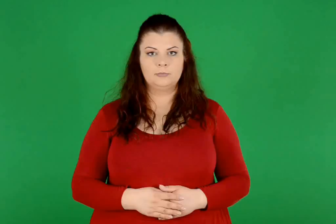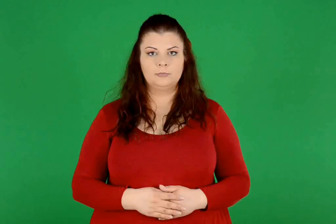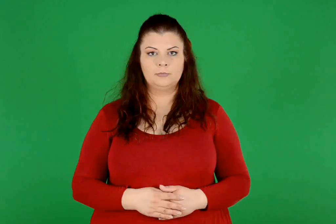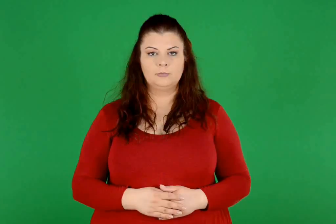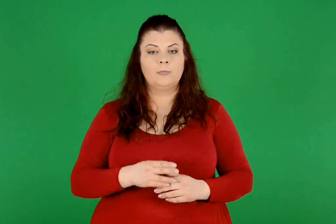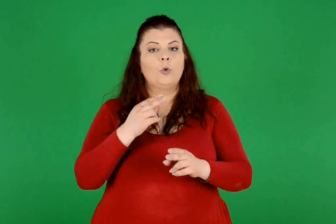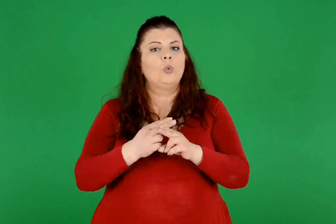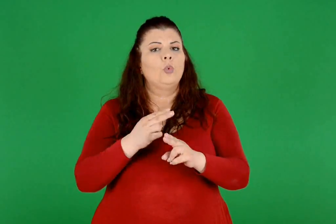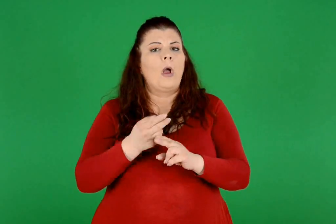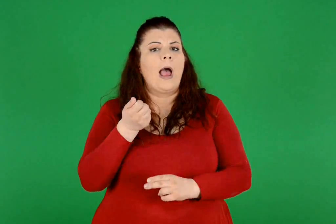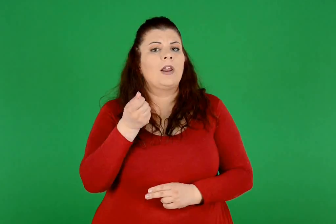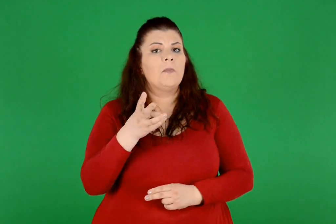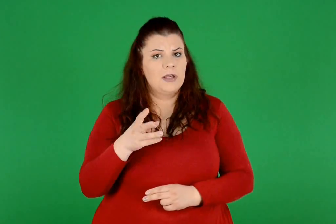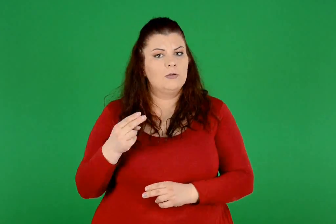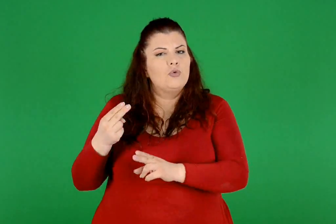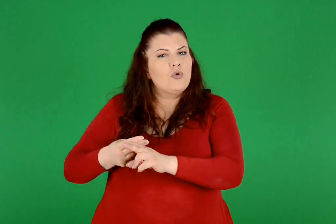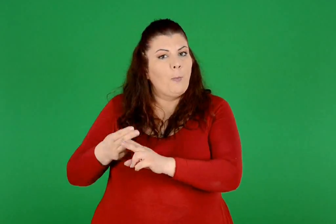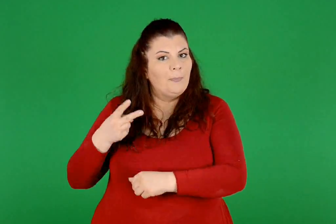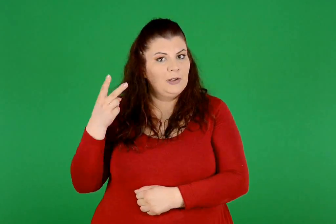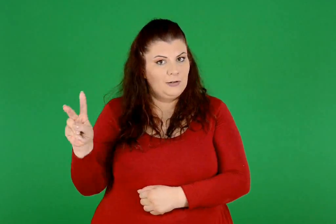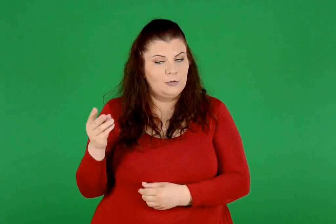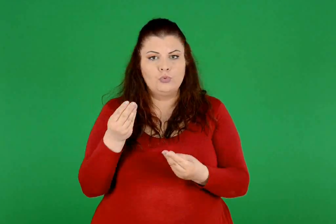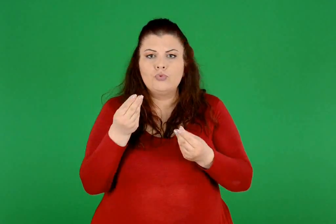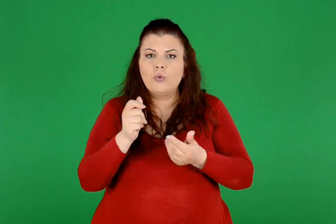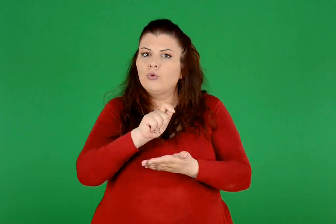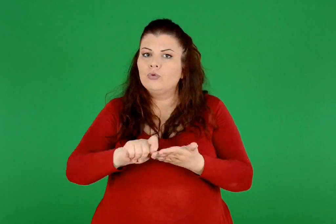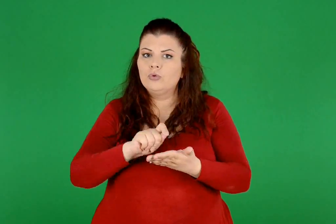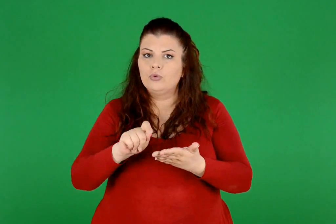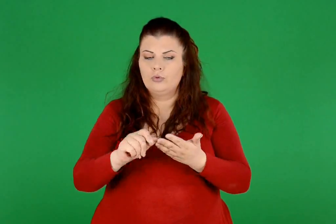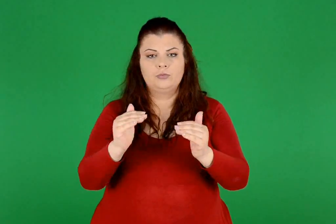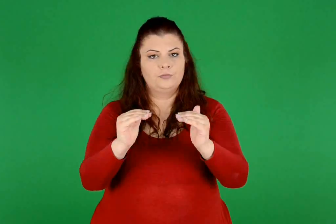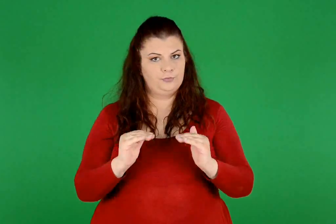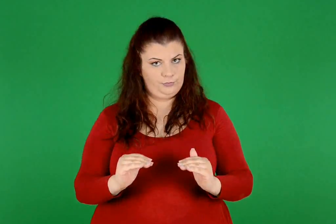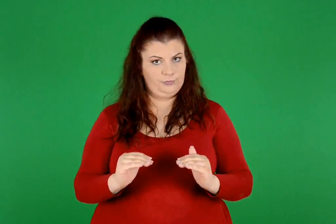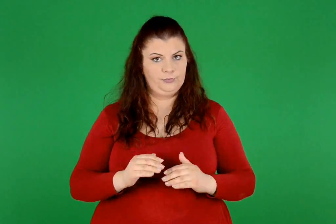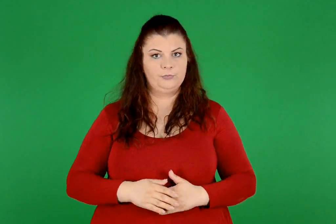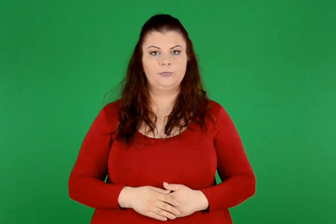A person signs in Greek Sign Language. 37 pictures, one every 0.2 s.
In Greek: οι θεμελιώδεις μονάδες του ρωμαϊκού συστήματος γραφής των αριθμών είναι οι εξής
